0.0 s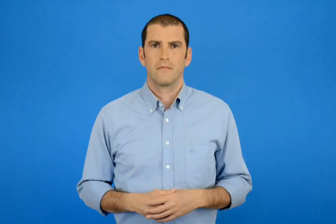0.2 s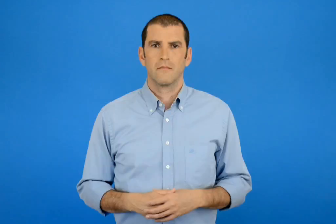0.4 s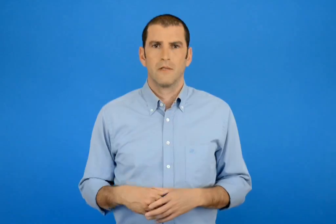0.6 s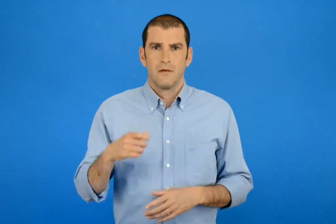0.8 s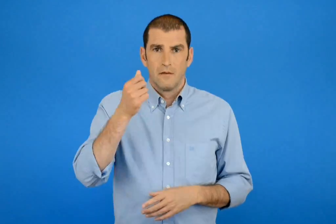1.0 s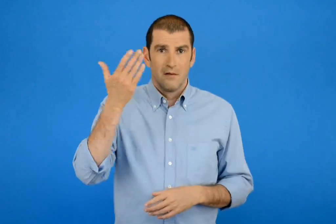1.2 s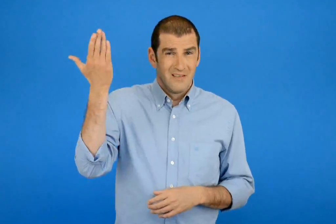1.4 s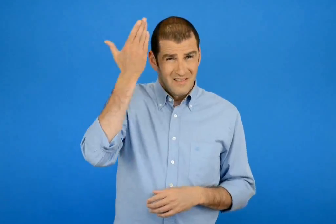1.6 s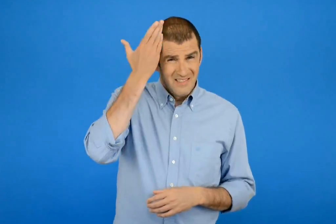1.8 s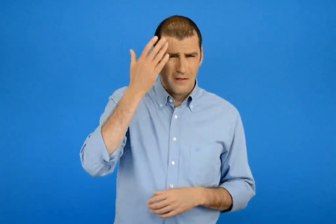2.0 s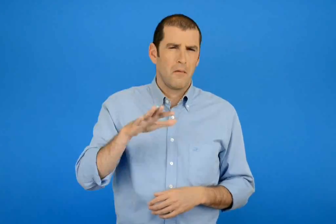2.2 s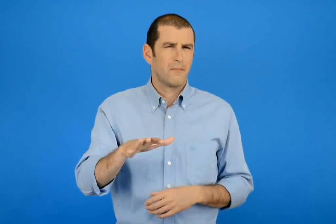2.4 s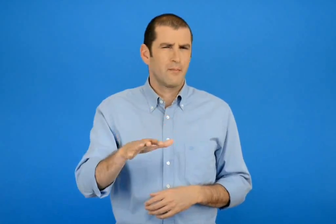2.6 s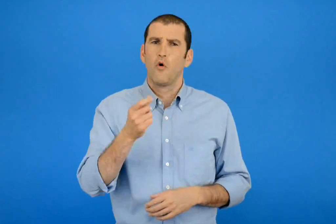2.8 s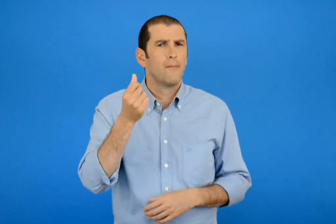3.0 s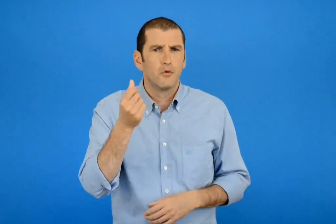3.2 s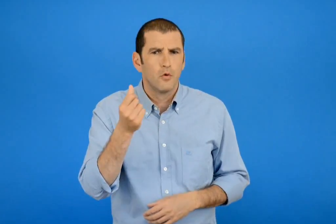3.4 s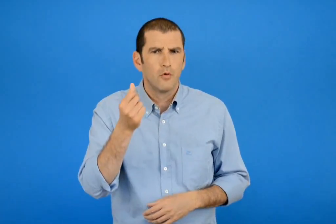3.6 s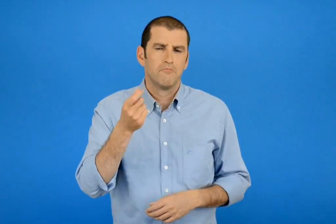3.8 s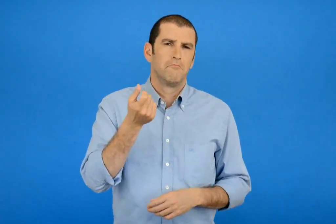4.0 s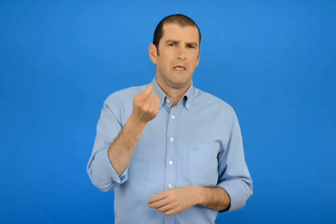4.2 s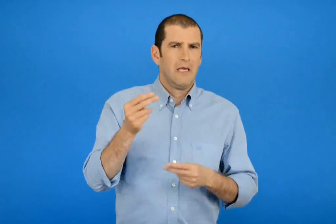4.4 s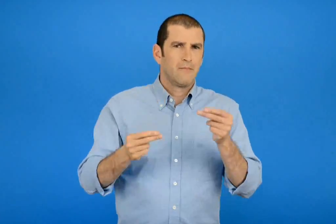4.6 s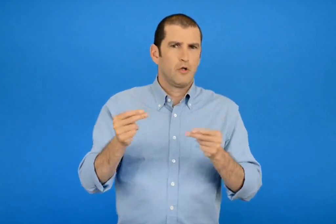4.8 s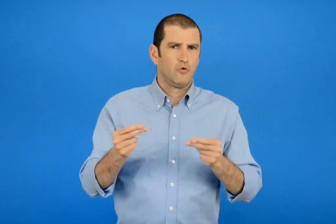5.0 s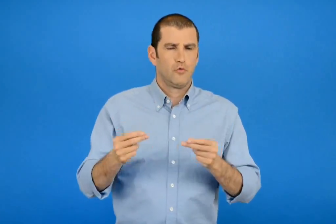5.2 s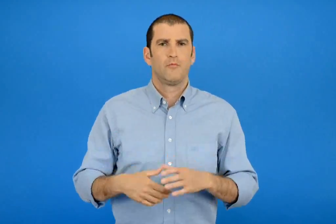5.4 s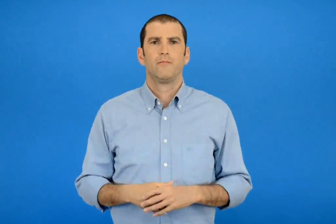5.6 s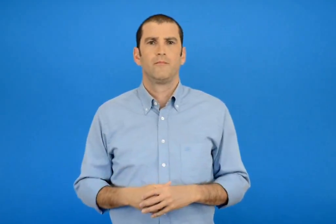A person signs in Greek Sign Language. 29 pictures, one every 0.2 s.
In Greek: πόσο περίπου πιο ακριβή ; υπολογίζω
